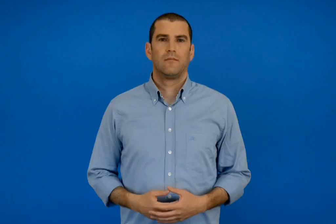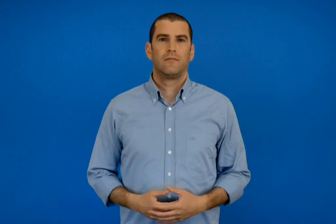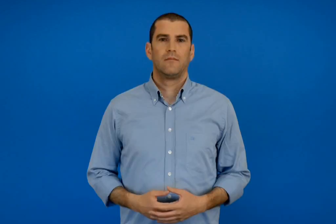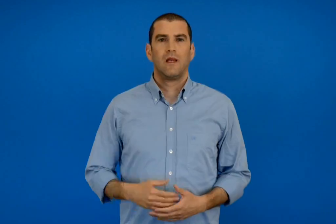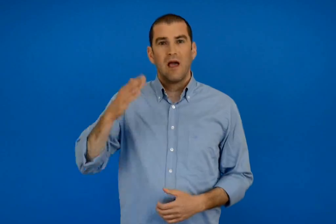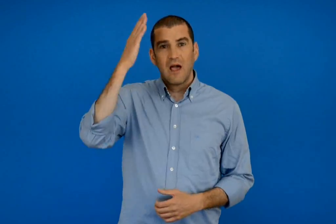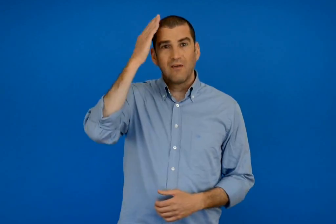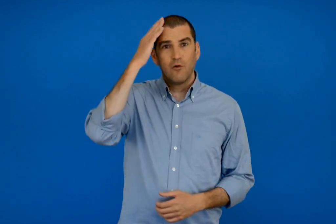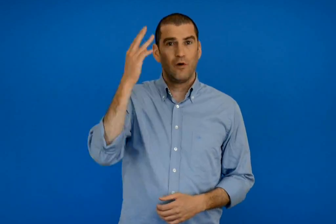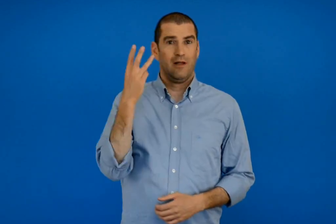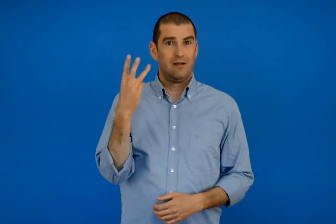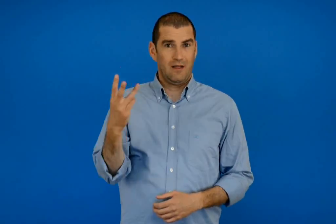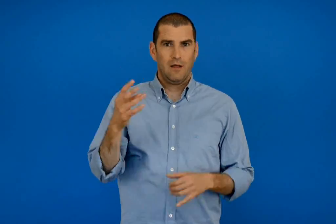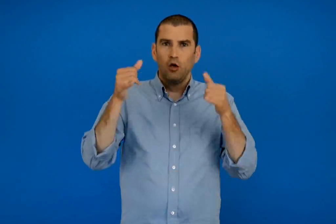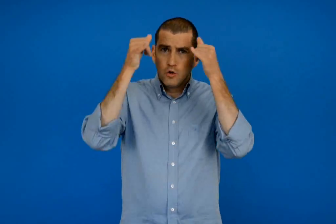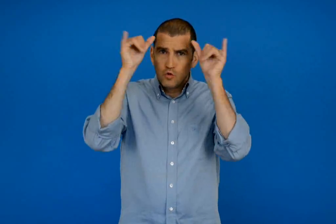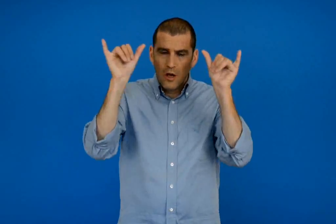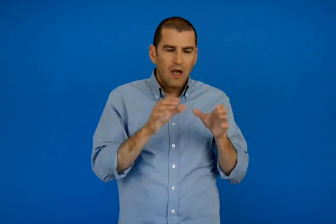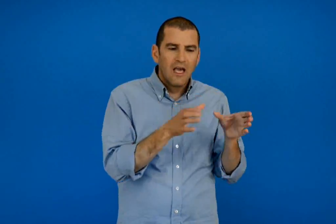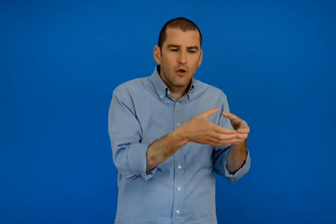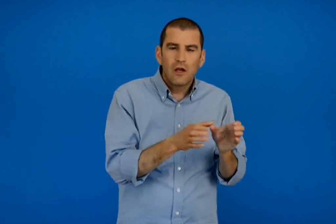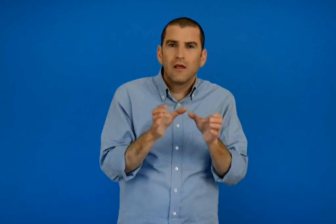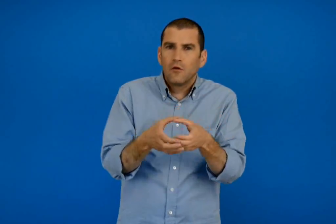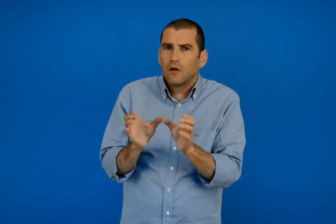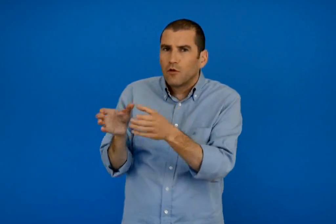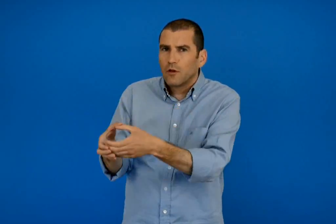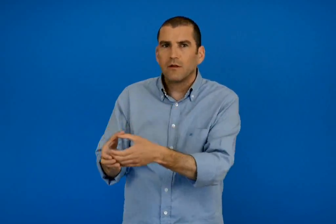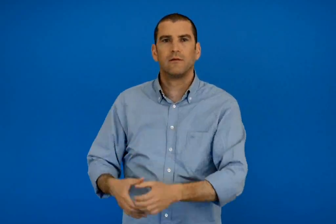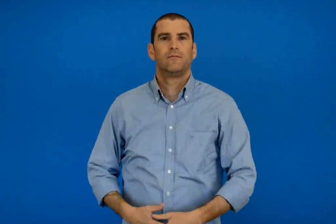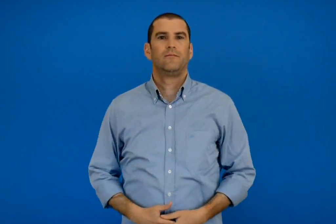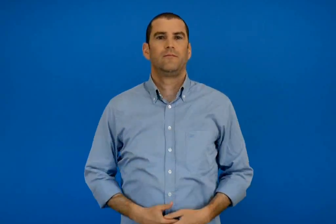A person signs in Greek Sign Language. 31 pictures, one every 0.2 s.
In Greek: κεφάλαιο 3 οι οικογένειες των ζώων
